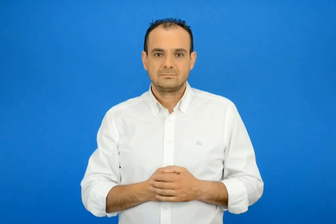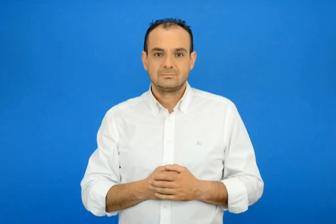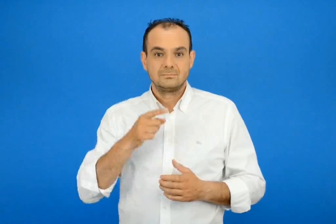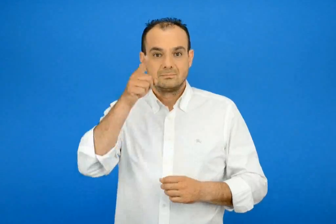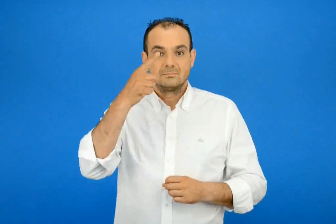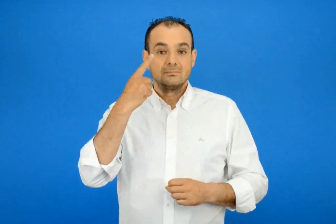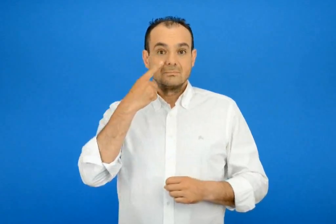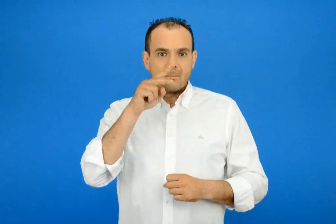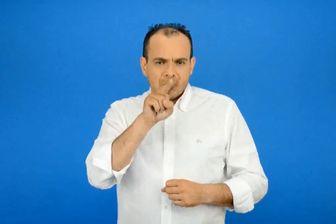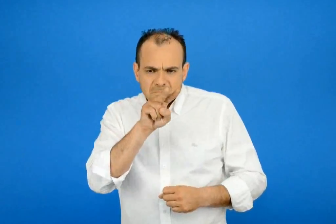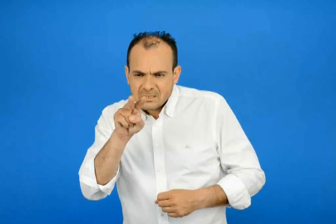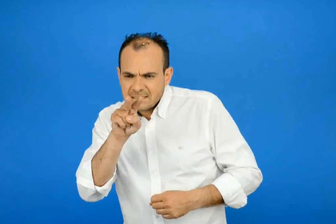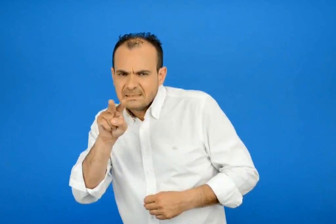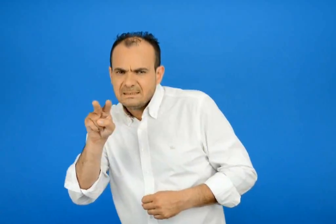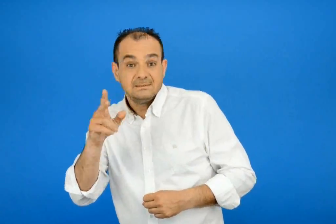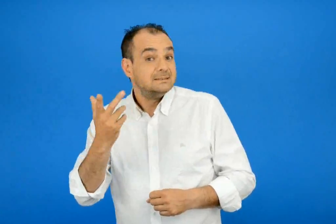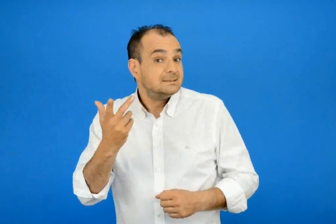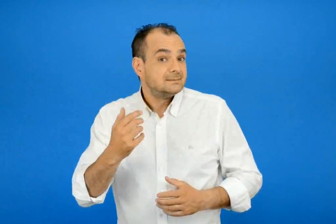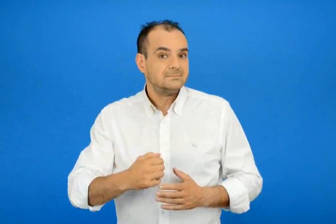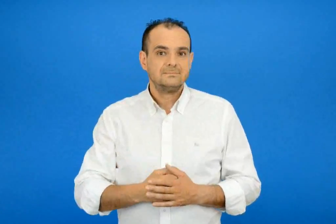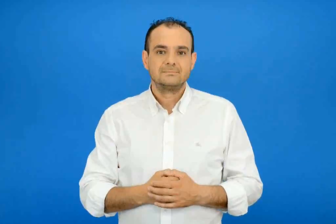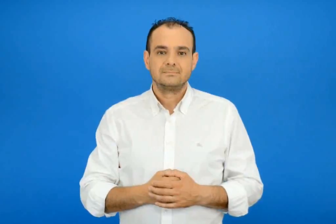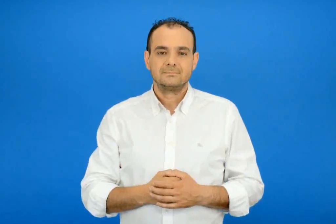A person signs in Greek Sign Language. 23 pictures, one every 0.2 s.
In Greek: τι παρατηρείς ;
